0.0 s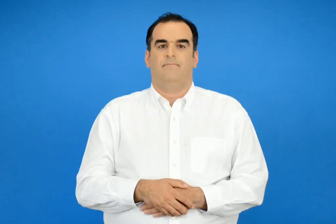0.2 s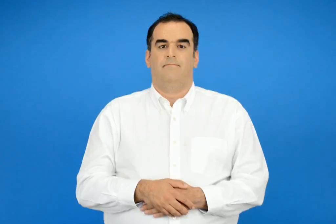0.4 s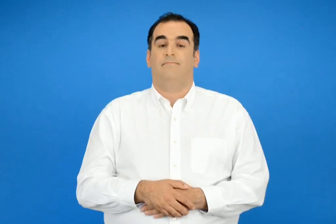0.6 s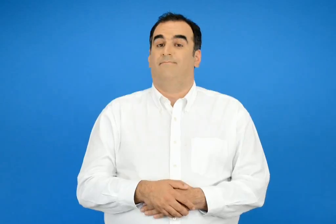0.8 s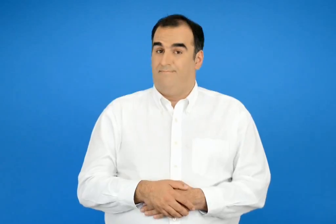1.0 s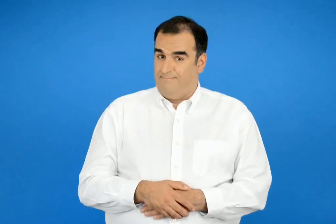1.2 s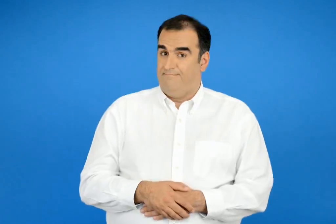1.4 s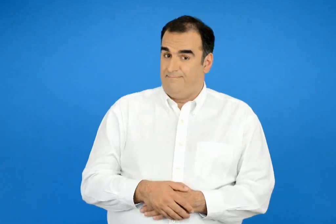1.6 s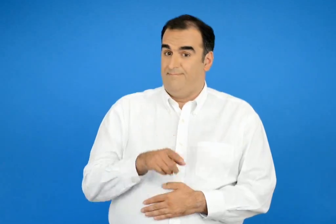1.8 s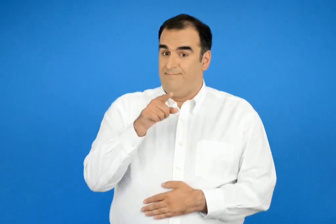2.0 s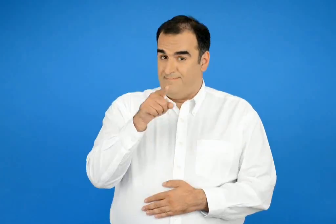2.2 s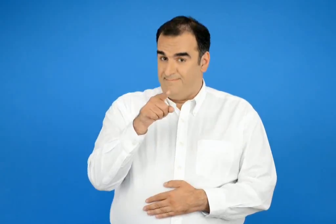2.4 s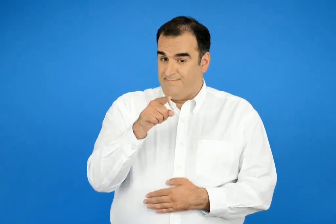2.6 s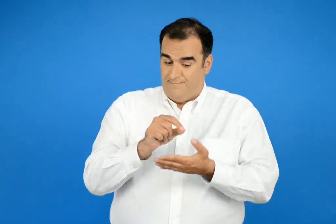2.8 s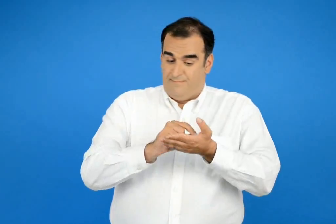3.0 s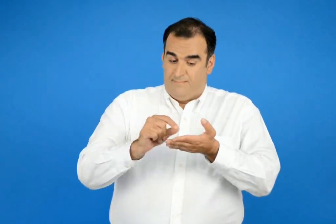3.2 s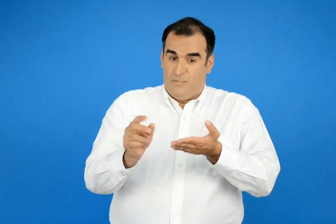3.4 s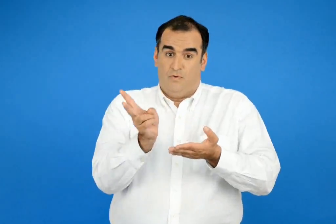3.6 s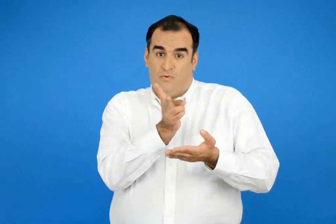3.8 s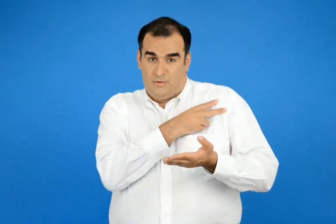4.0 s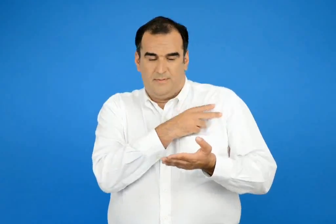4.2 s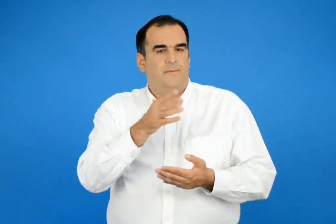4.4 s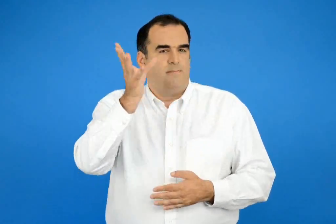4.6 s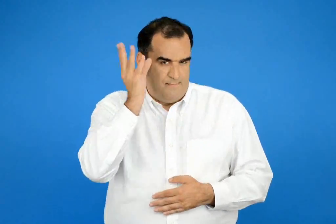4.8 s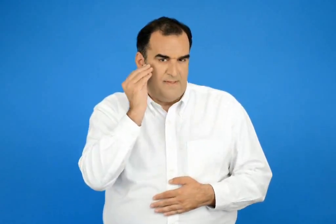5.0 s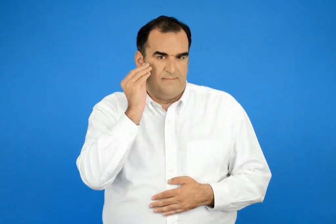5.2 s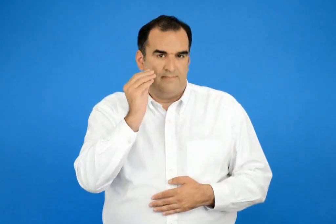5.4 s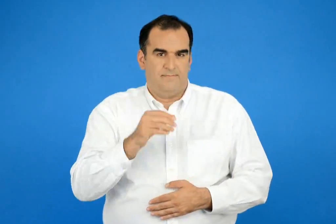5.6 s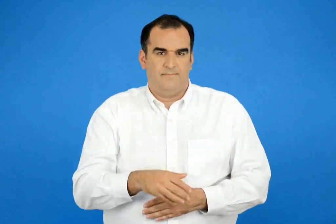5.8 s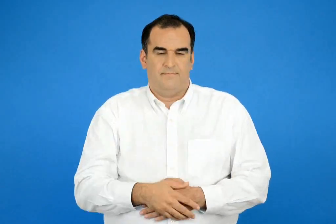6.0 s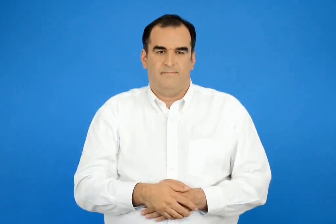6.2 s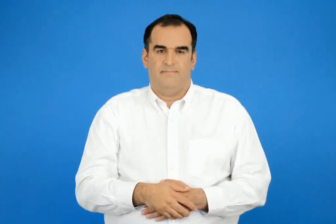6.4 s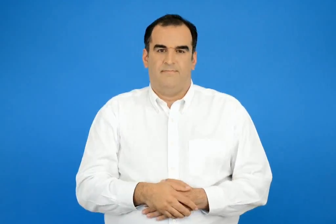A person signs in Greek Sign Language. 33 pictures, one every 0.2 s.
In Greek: έπειτα μαθέ να το γράφεις σωστά
